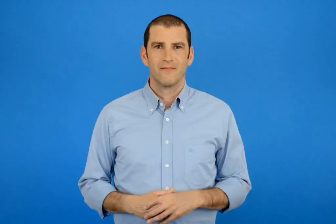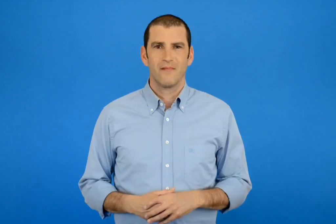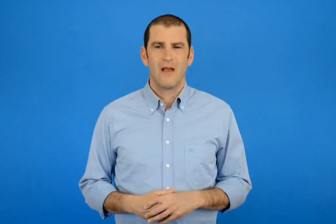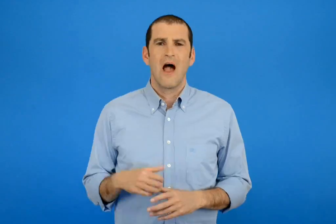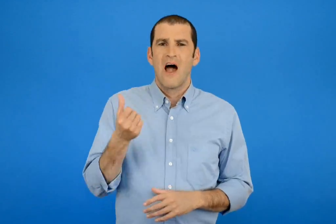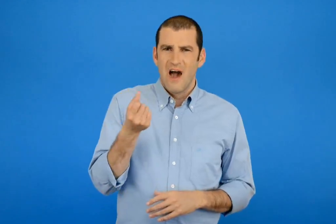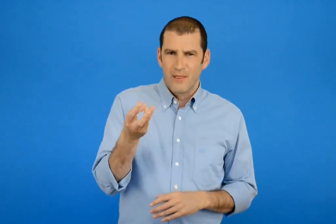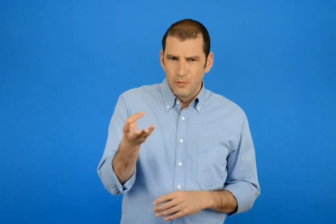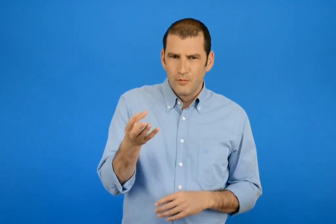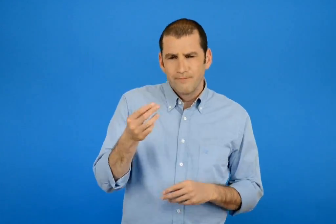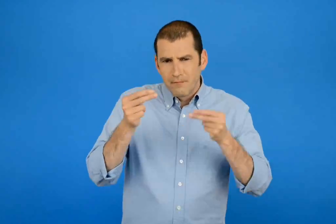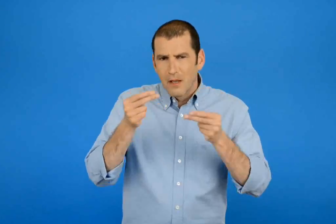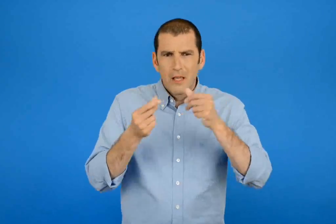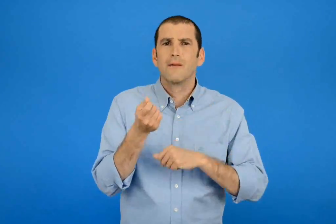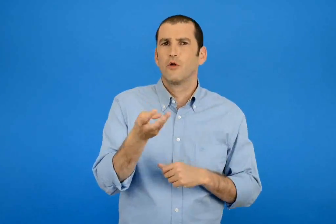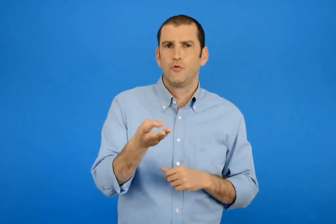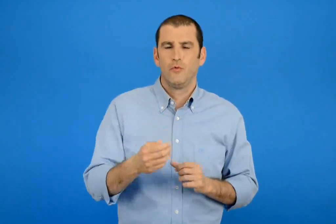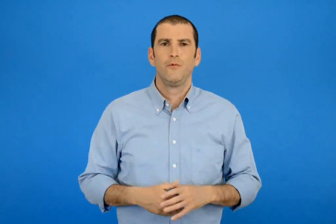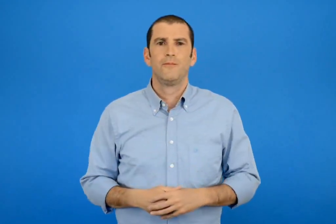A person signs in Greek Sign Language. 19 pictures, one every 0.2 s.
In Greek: υπολογίζω με αριθμούς
